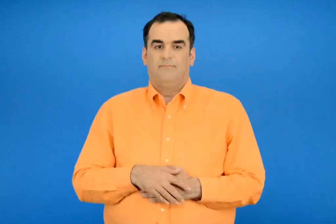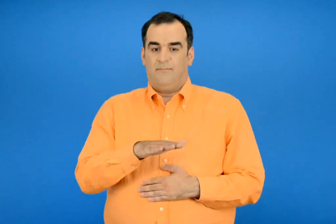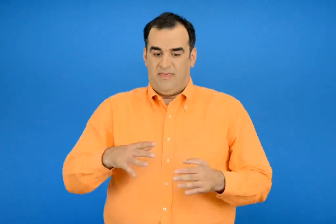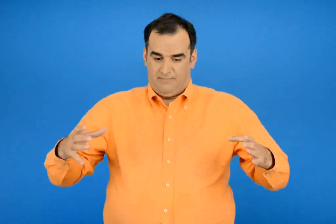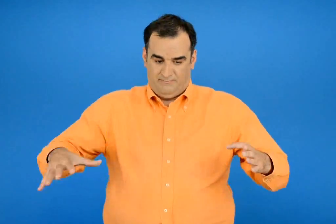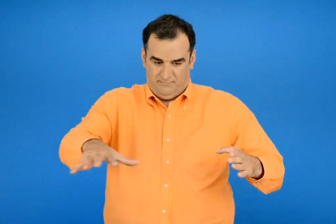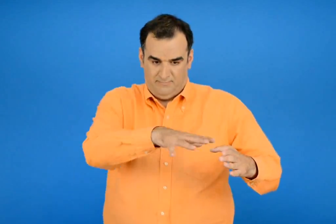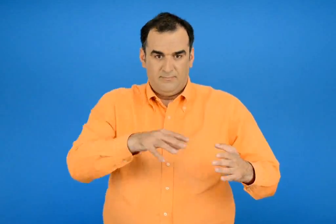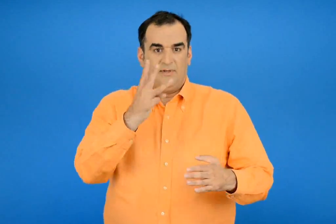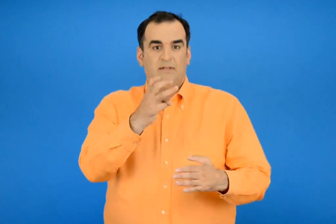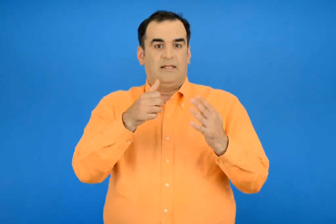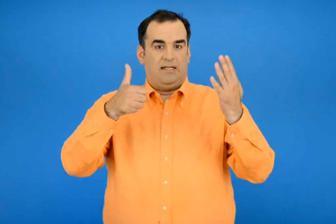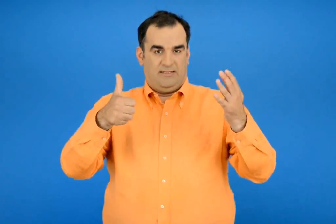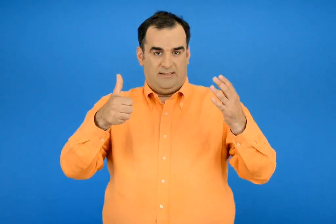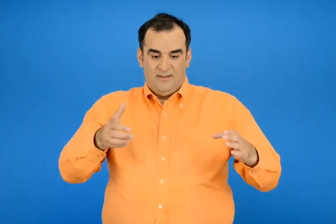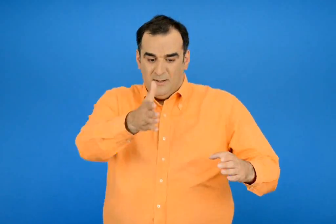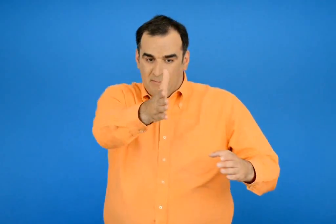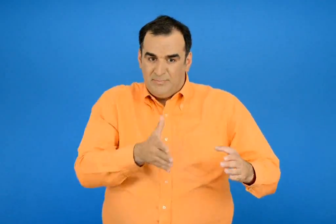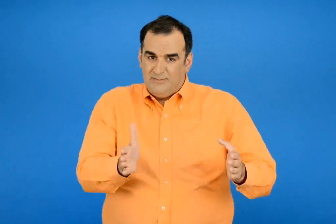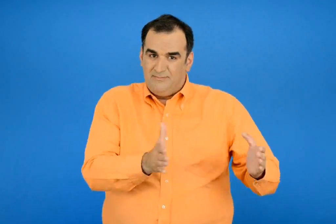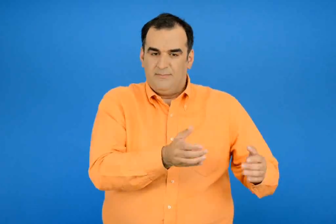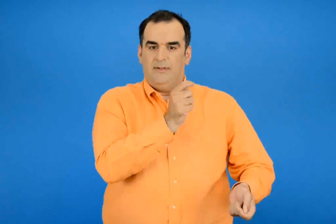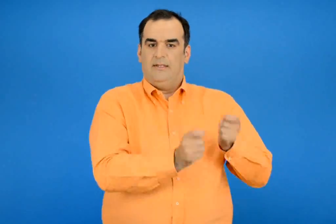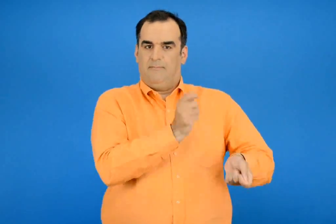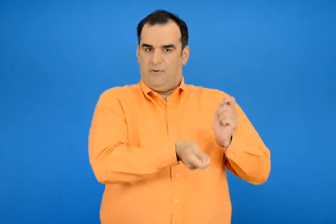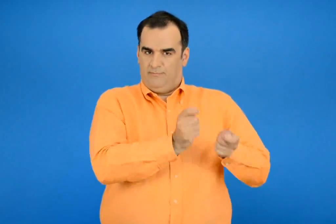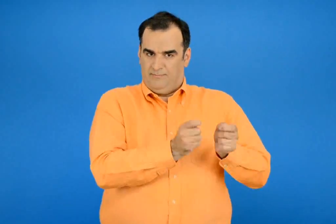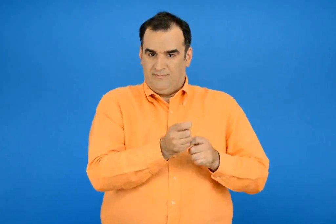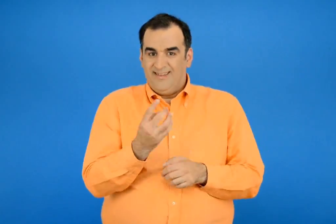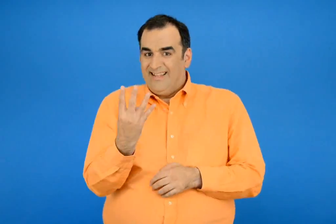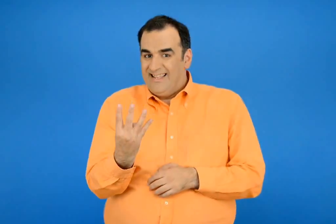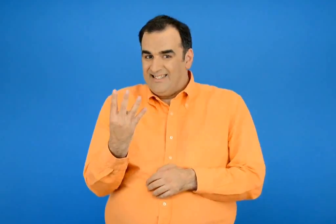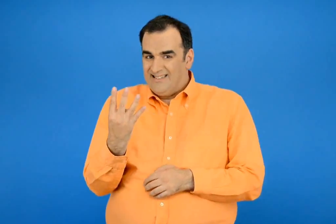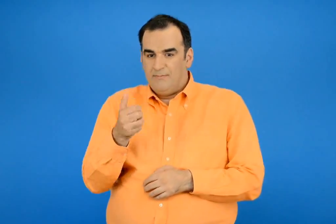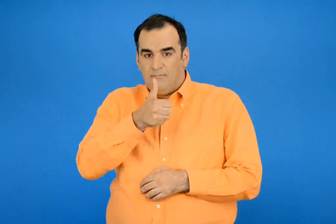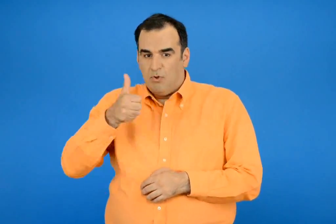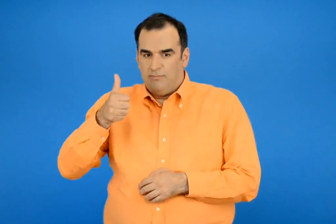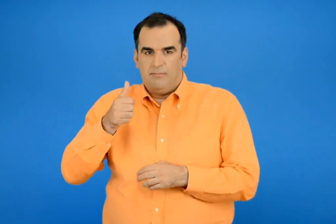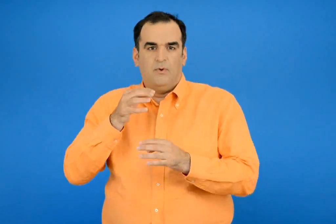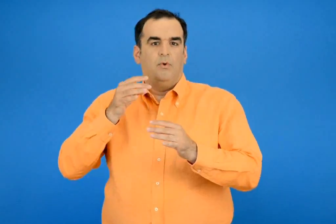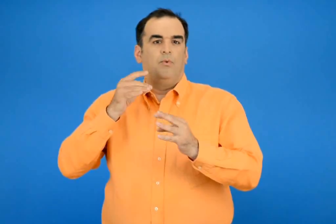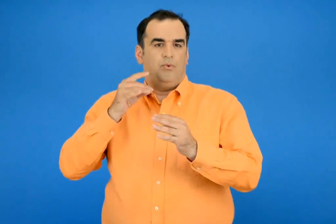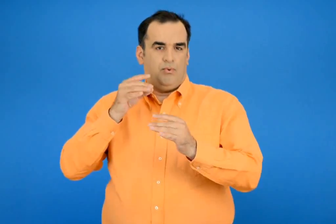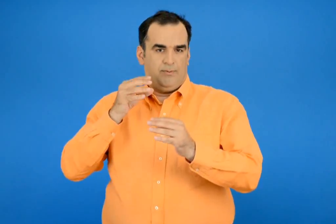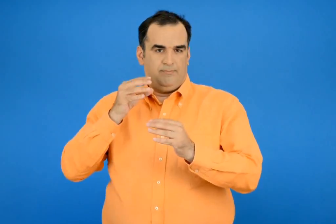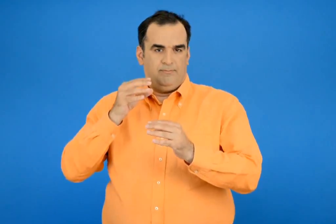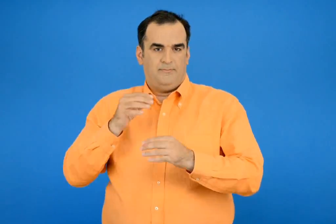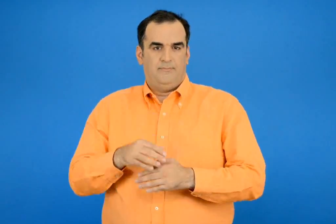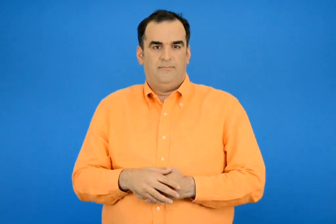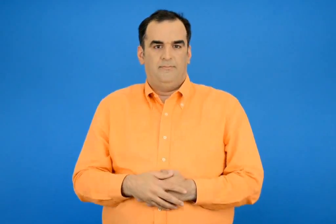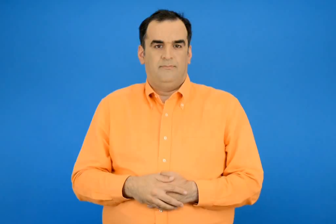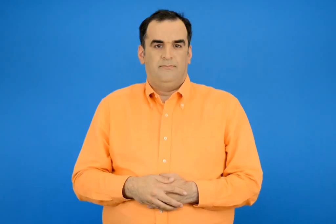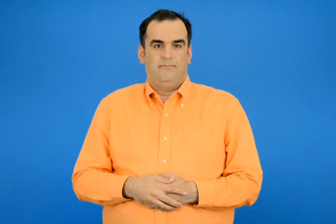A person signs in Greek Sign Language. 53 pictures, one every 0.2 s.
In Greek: από τα 36 παιδιά τα μισά παίζουν τύμπανο 4 παιδιά παίζουν μελλοντικά
